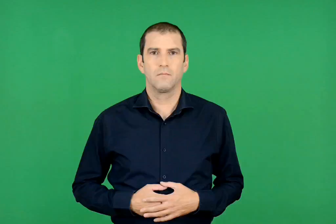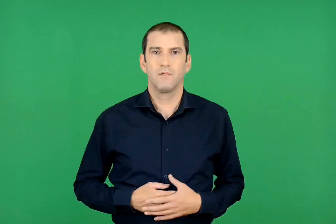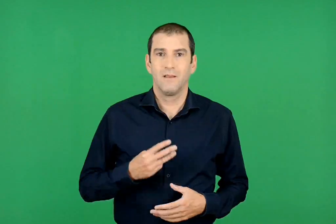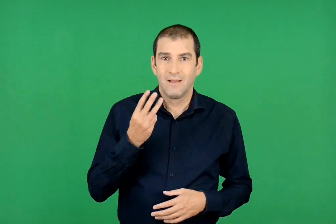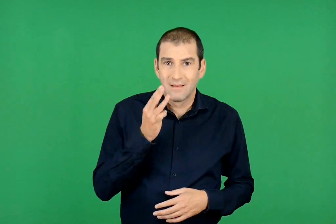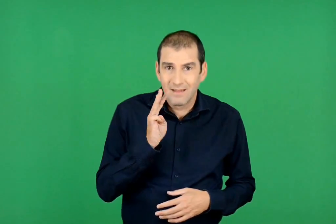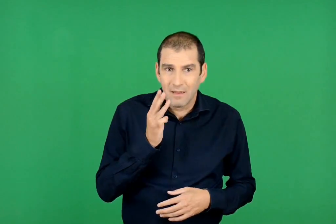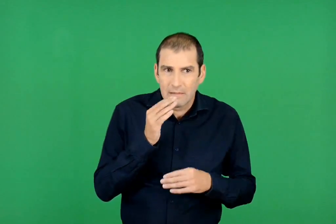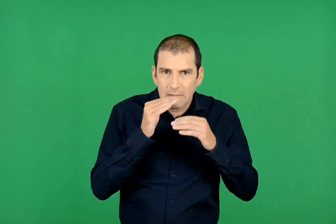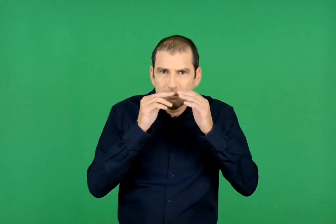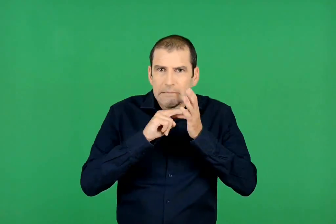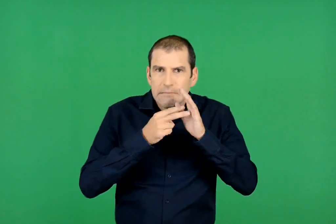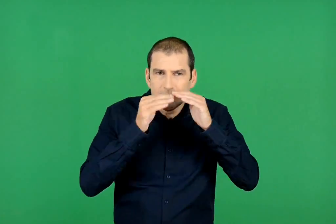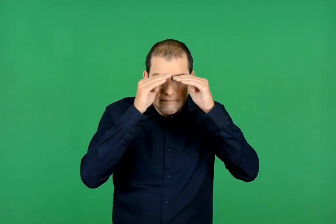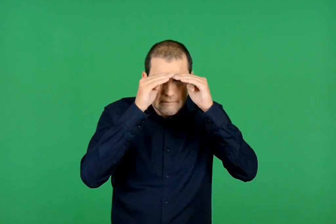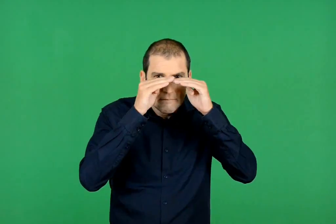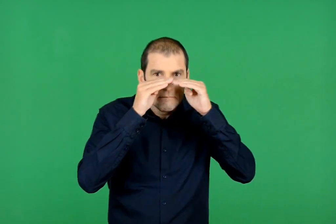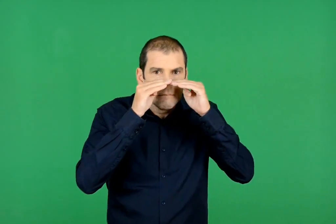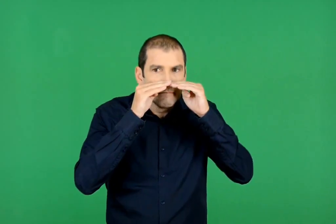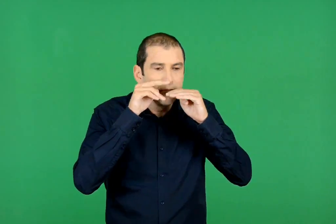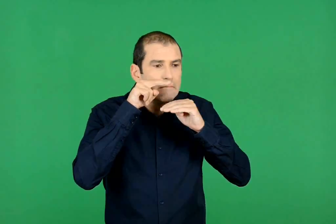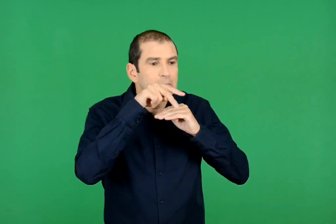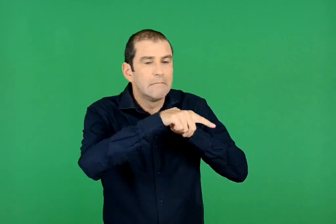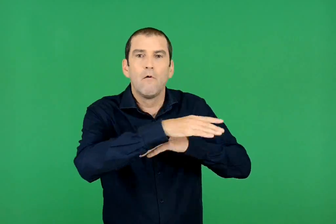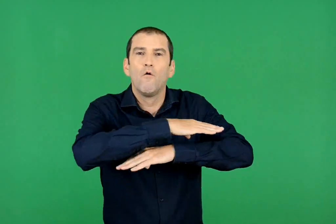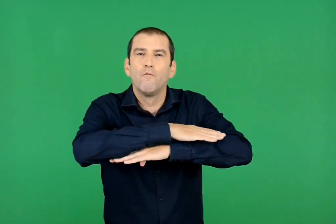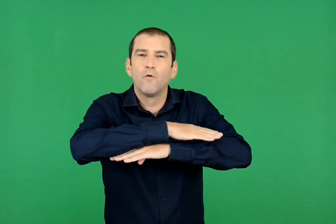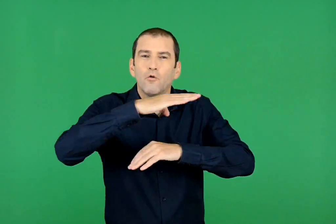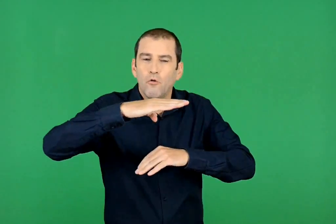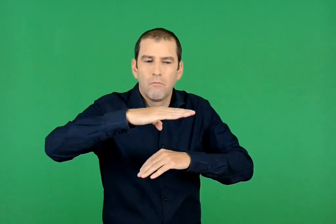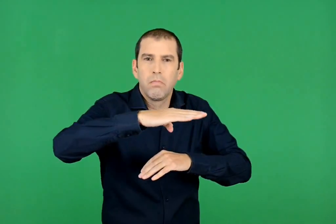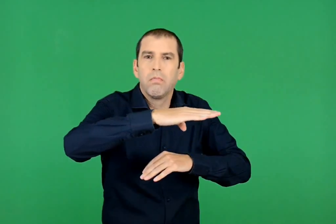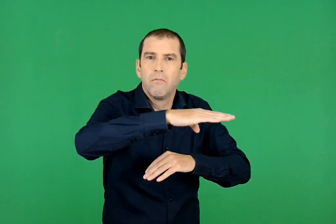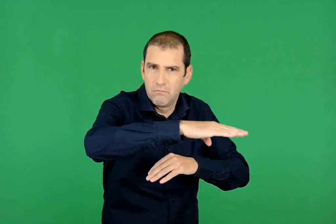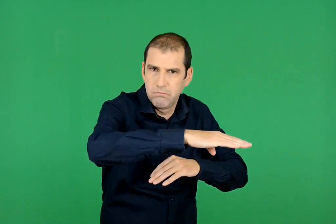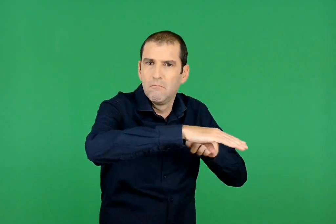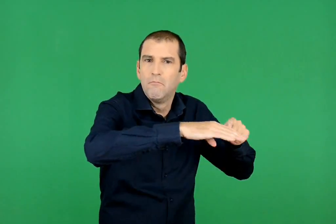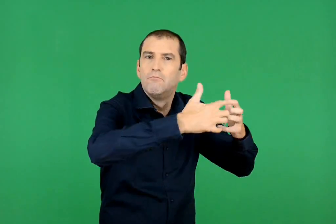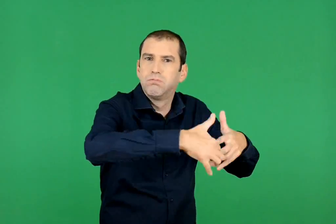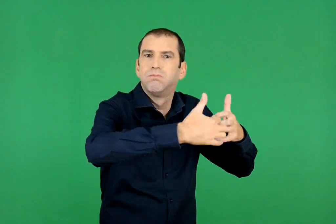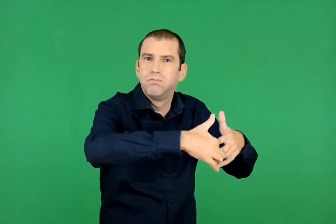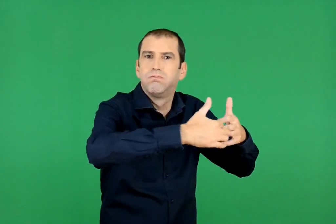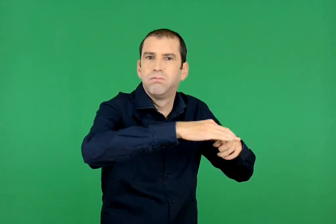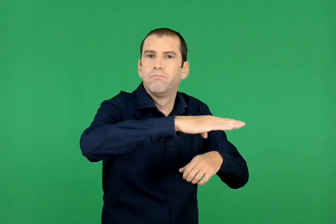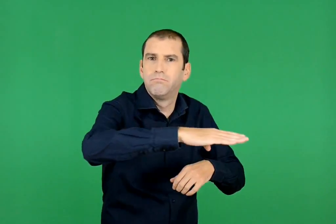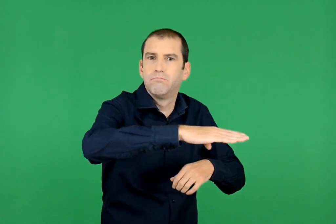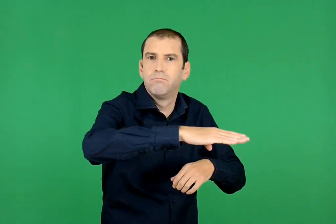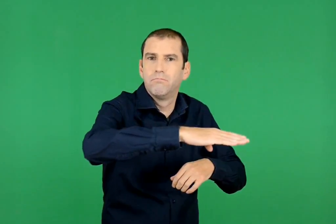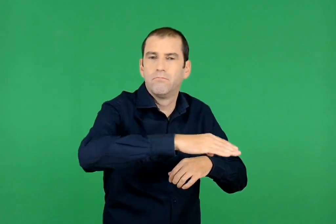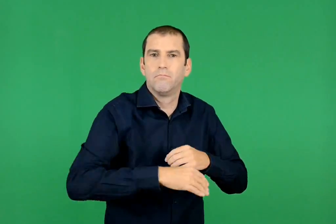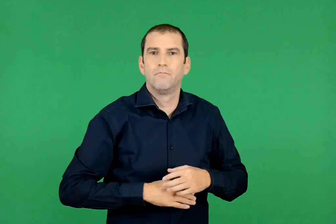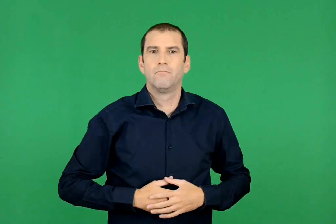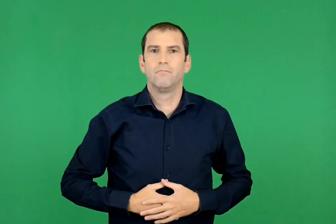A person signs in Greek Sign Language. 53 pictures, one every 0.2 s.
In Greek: με πολλή προφύλαξη κοιτάζανε κι οι τρεις τους το βαρύ φορτηγό που είχε σταματήσει λίγο πιο κάτω κι η μηχανή του λαχάνιαζε
